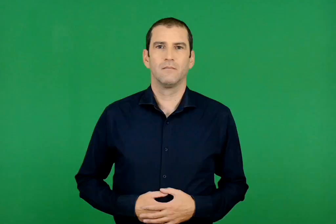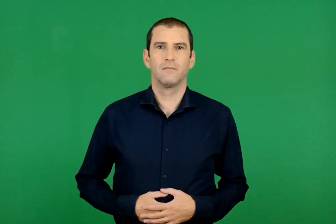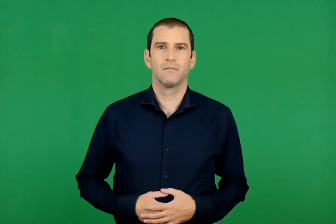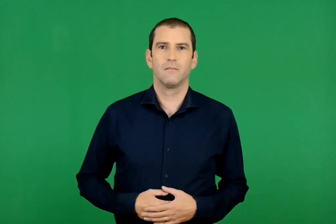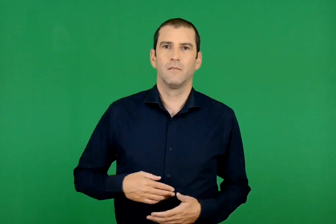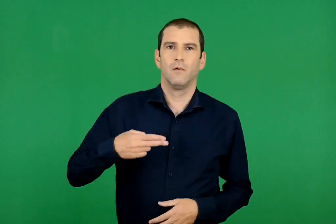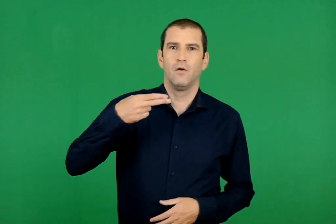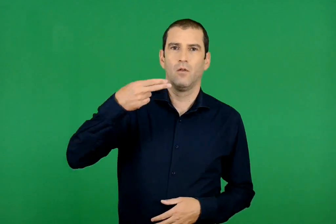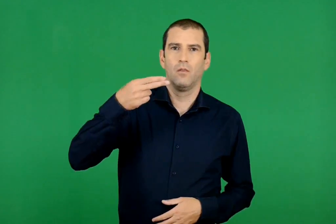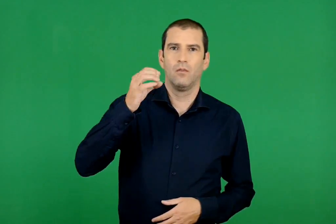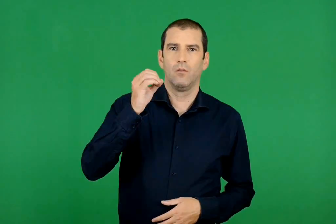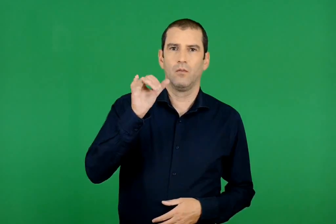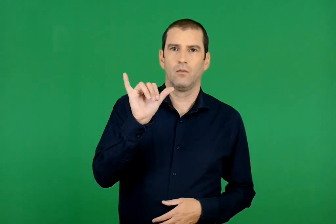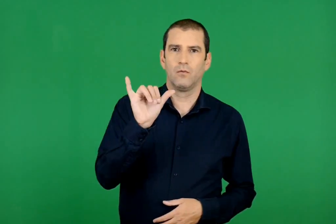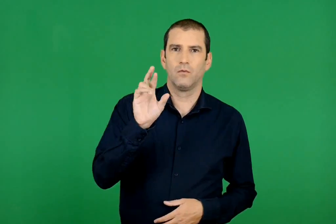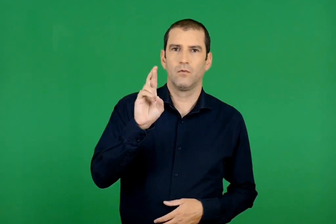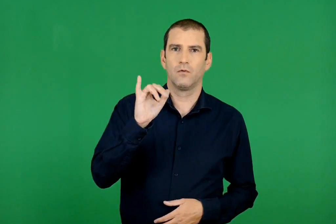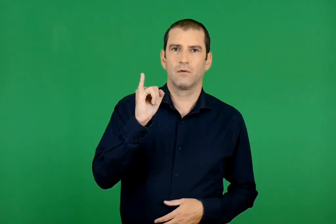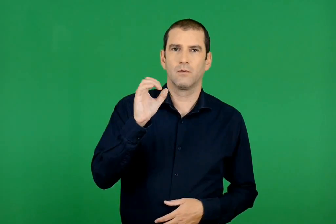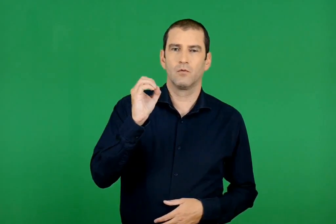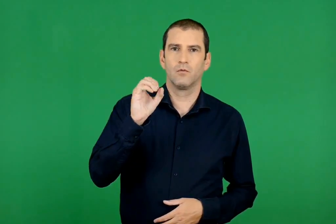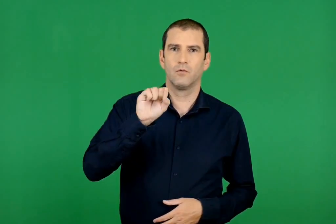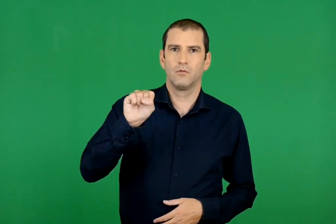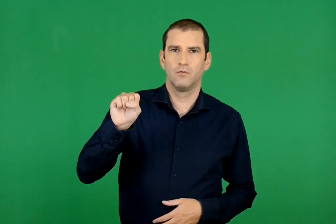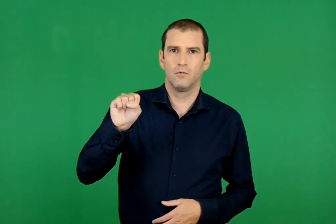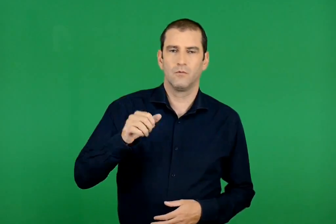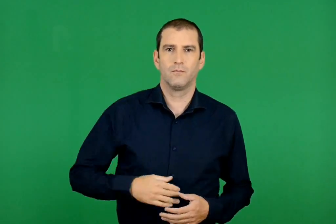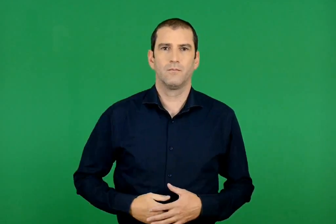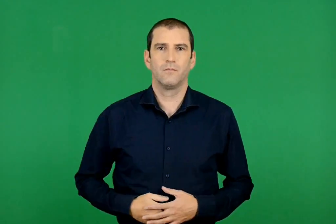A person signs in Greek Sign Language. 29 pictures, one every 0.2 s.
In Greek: θούριος
